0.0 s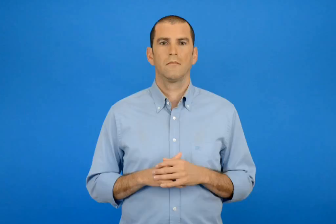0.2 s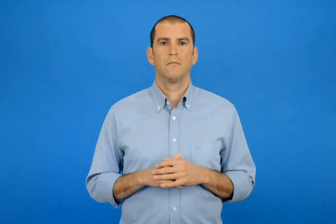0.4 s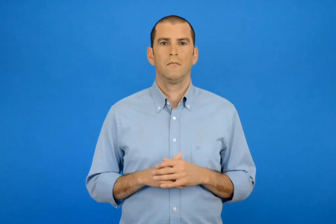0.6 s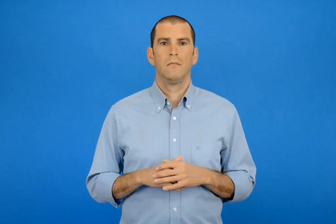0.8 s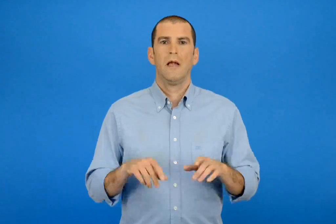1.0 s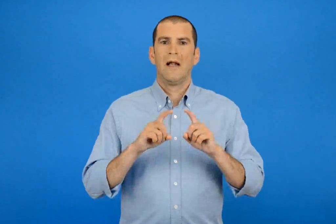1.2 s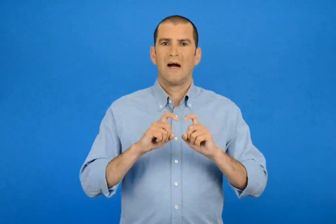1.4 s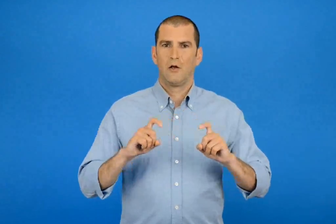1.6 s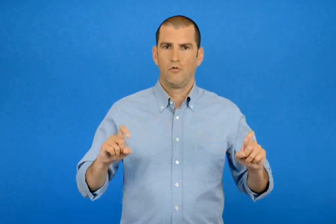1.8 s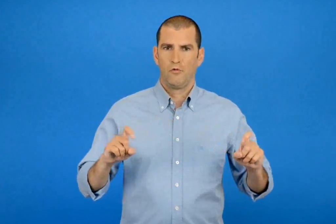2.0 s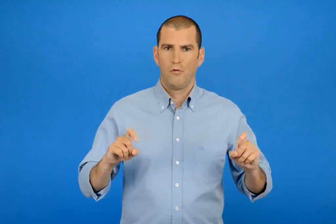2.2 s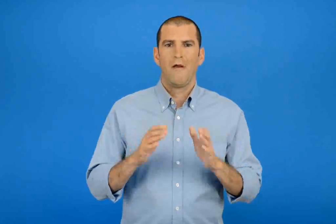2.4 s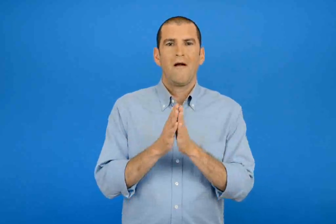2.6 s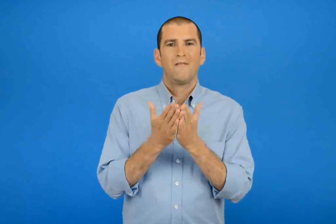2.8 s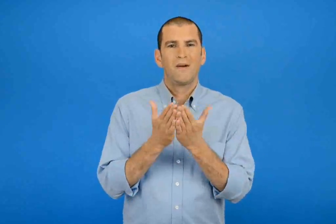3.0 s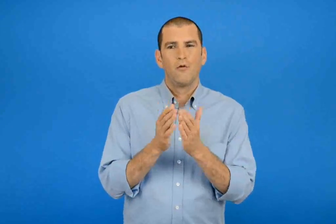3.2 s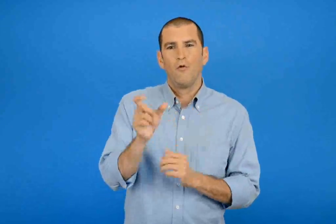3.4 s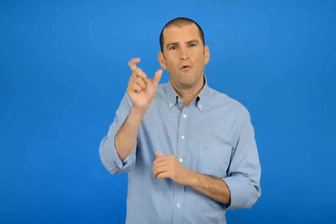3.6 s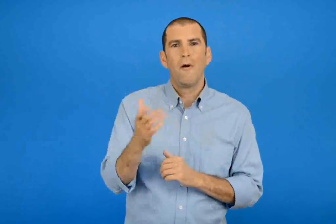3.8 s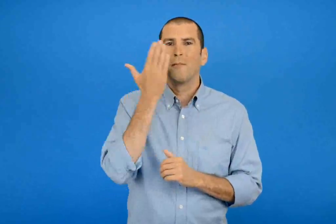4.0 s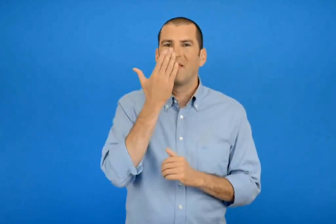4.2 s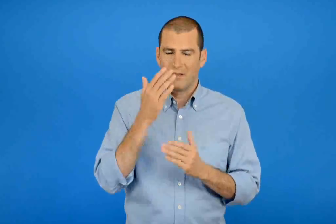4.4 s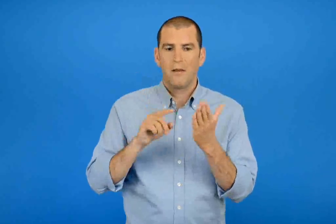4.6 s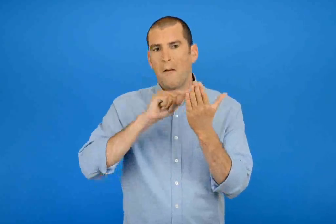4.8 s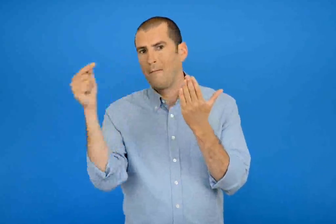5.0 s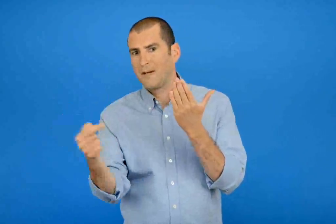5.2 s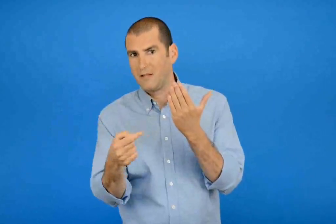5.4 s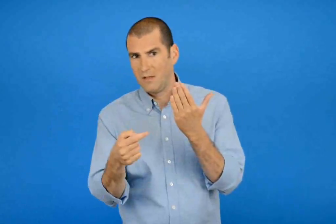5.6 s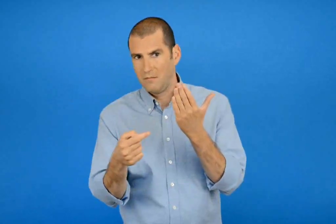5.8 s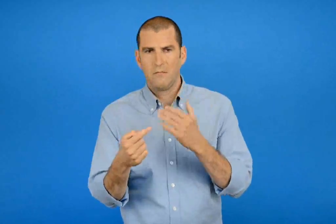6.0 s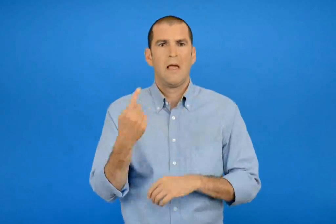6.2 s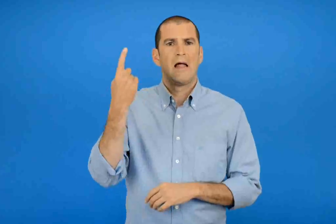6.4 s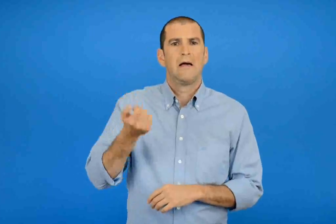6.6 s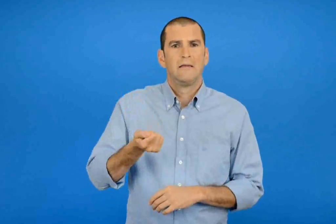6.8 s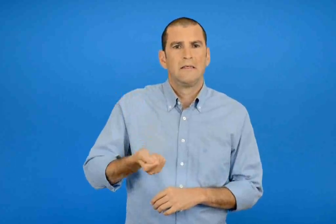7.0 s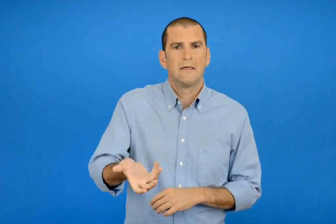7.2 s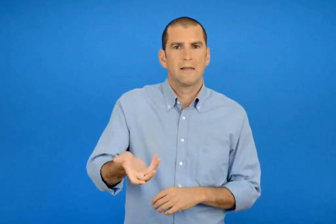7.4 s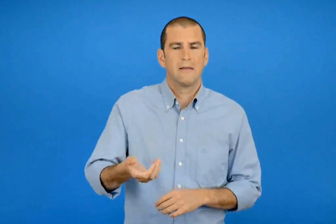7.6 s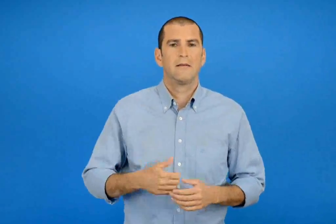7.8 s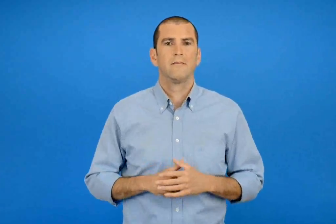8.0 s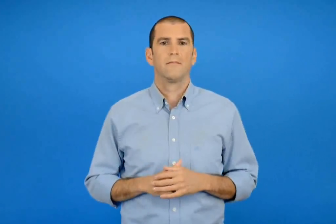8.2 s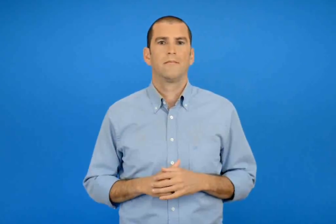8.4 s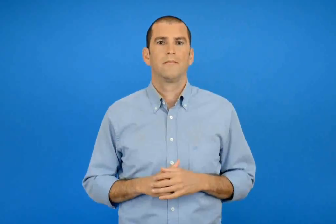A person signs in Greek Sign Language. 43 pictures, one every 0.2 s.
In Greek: υλικό παράρτημα βιβλίου μαθητή ένα ζάρι
